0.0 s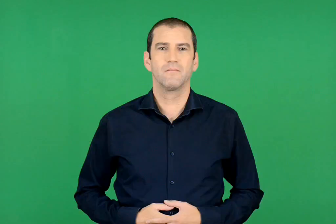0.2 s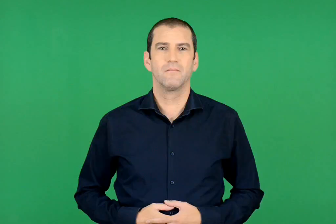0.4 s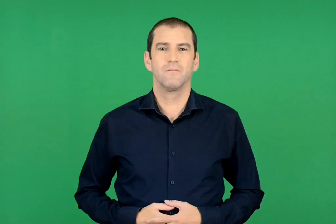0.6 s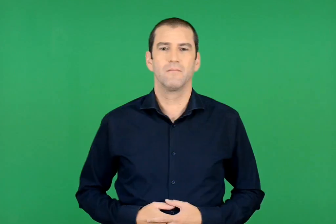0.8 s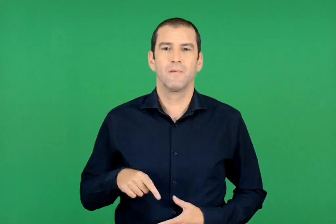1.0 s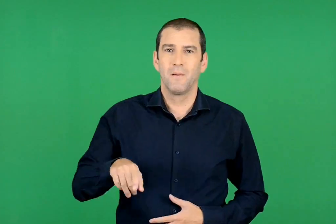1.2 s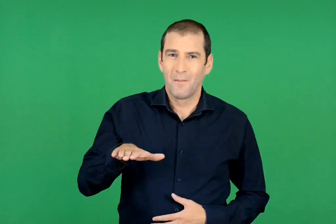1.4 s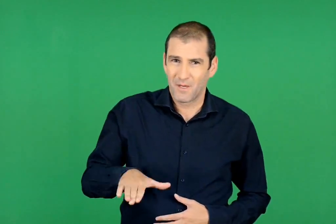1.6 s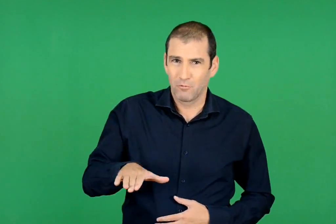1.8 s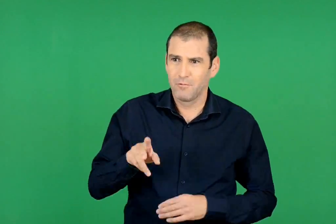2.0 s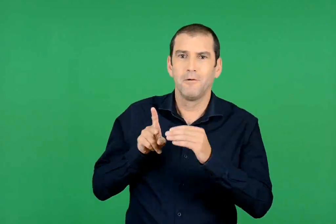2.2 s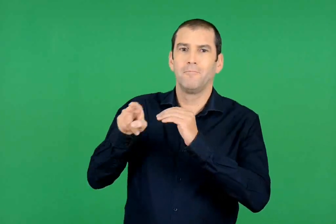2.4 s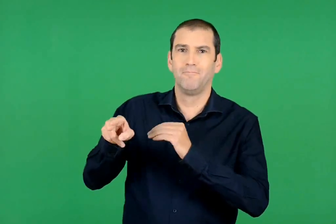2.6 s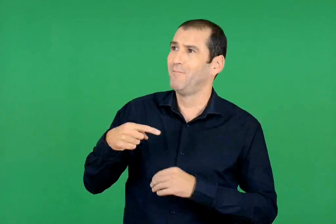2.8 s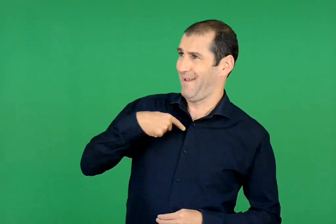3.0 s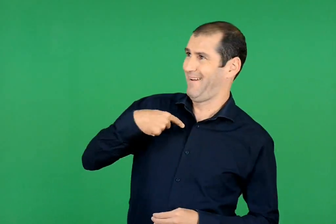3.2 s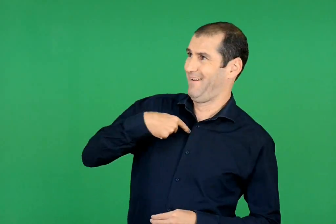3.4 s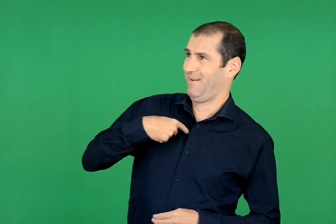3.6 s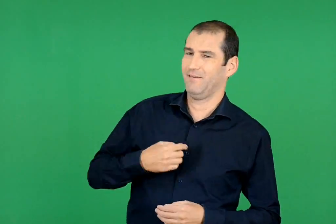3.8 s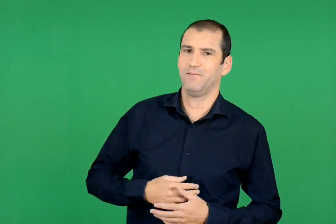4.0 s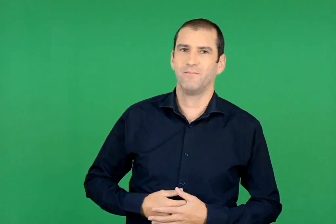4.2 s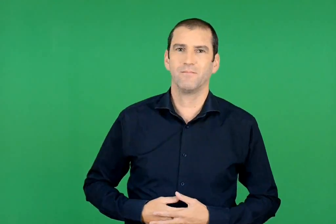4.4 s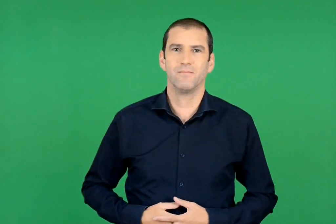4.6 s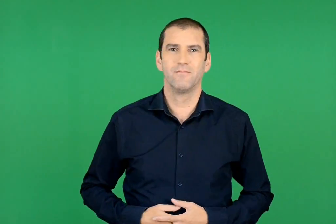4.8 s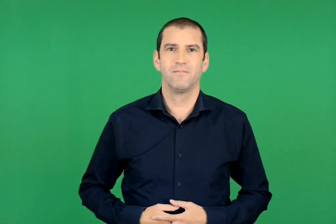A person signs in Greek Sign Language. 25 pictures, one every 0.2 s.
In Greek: εγώ διακόπτει ο µικρός
